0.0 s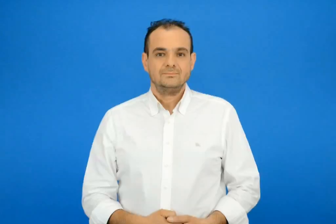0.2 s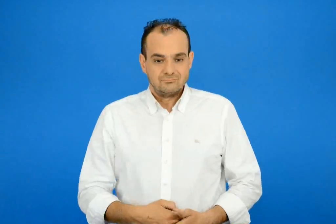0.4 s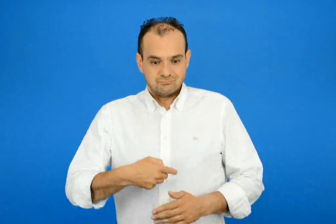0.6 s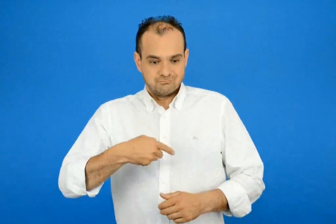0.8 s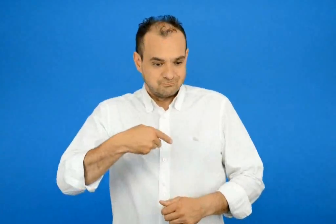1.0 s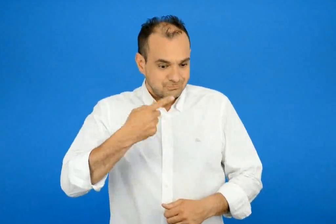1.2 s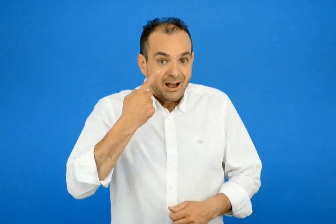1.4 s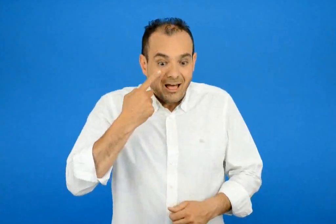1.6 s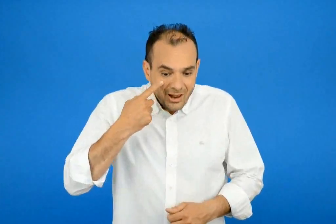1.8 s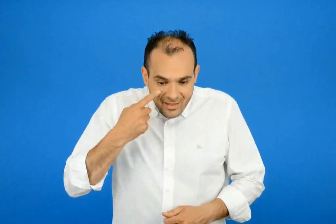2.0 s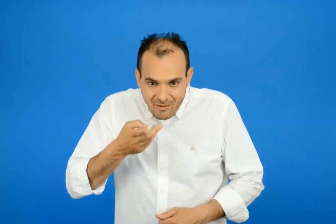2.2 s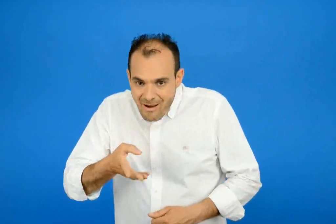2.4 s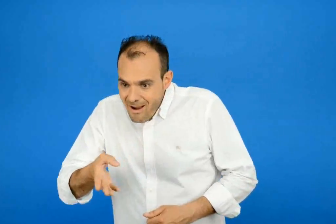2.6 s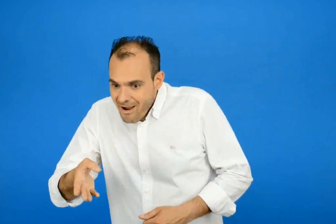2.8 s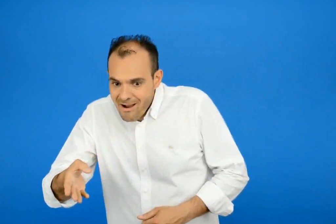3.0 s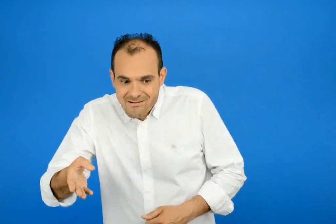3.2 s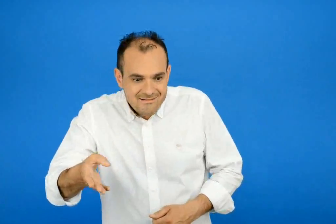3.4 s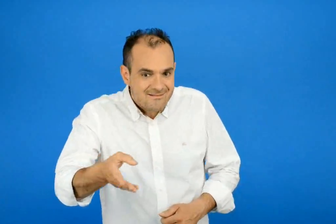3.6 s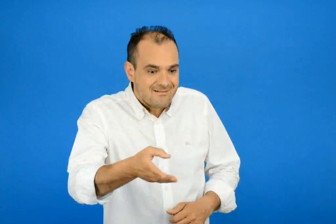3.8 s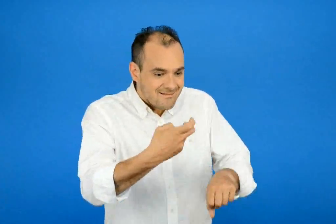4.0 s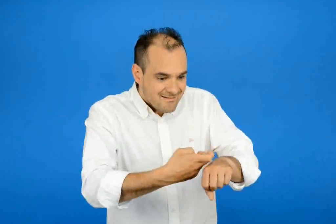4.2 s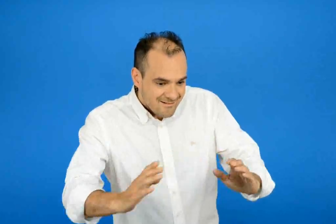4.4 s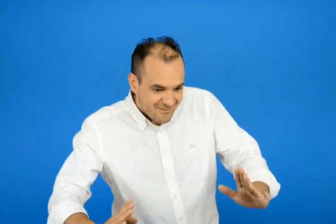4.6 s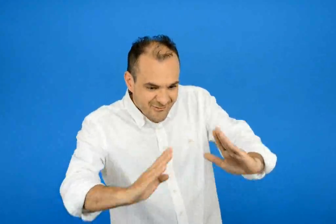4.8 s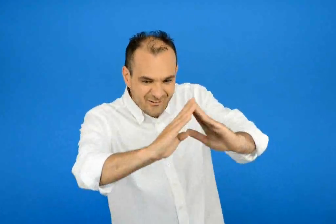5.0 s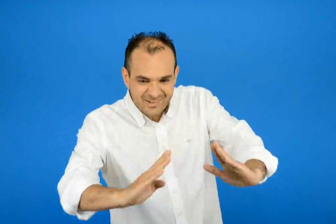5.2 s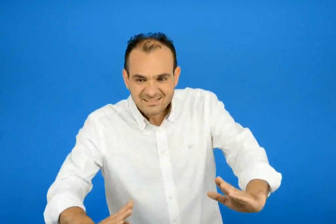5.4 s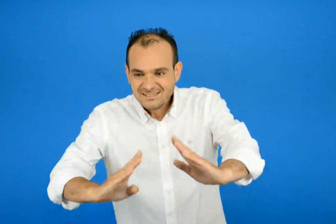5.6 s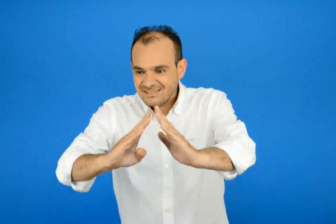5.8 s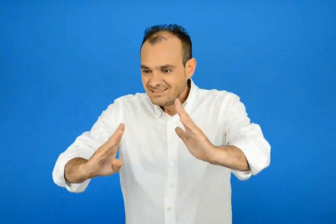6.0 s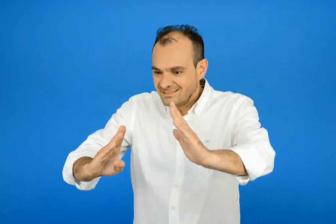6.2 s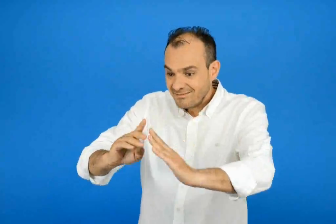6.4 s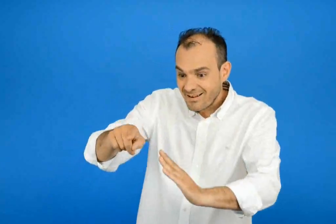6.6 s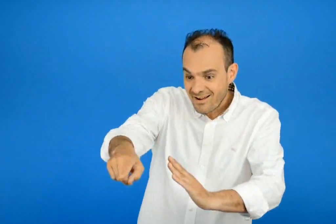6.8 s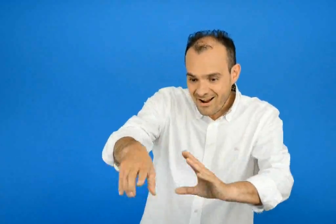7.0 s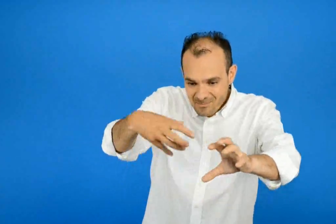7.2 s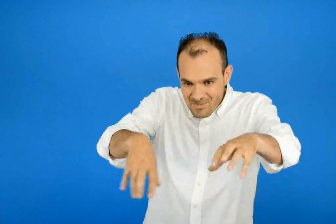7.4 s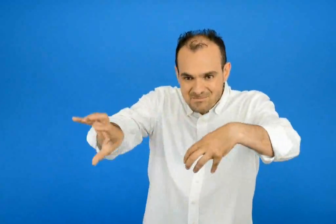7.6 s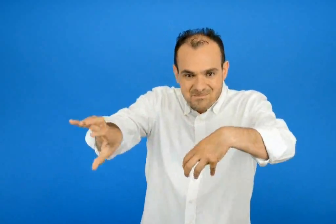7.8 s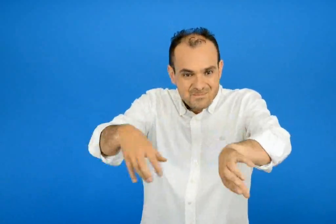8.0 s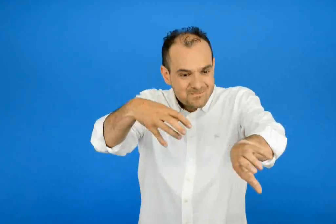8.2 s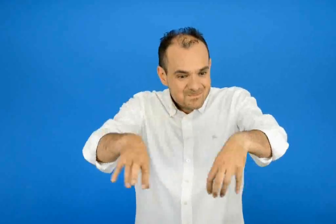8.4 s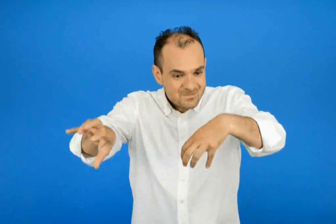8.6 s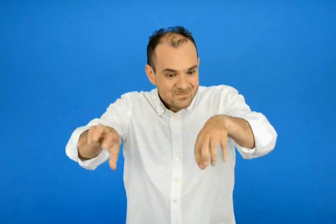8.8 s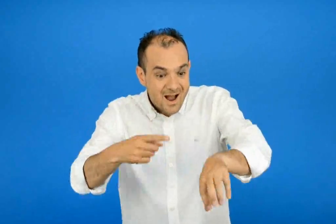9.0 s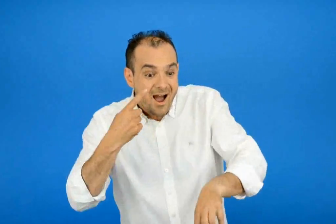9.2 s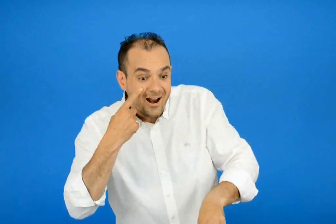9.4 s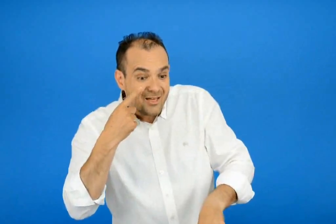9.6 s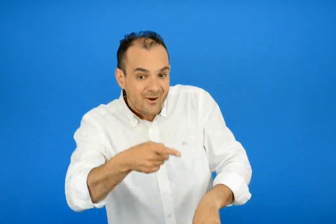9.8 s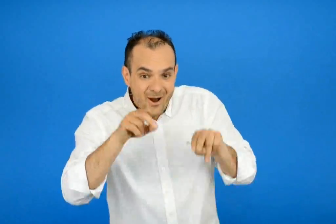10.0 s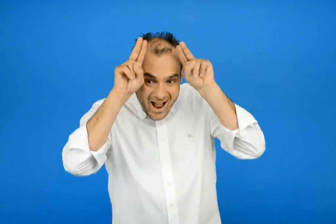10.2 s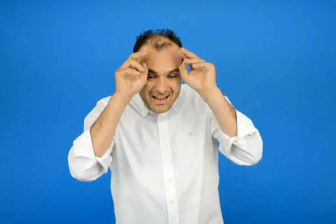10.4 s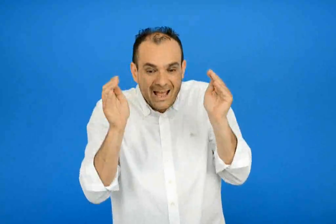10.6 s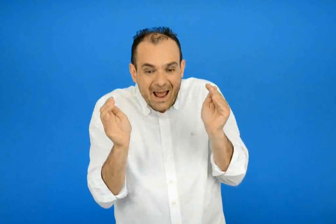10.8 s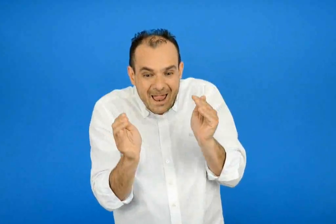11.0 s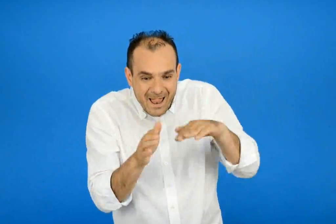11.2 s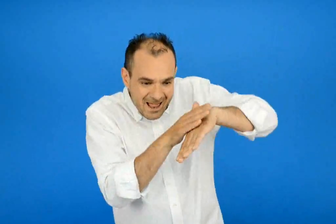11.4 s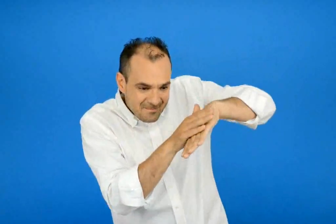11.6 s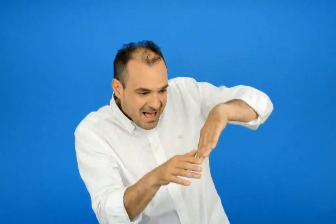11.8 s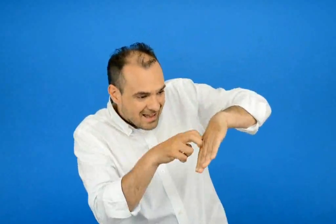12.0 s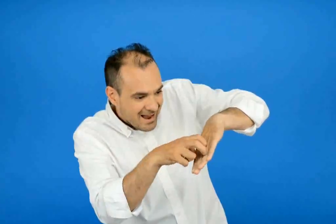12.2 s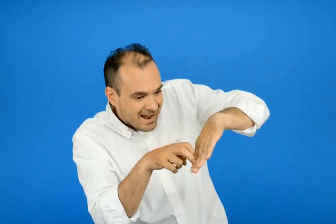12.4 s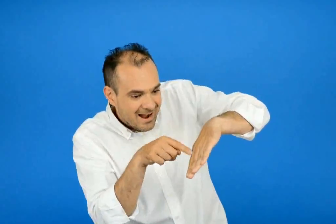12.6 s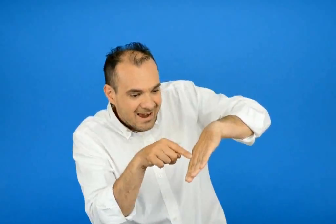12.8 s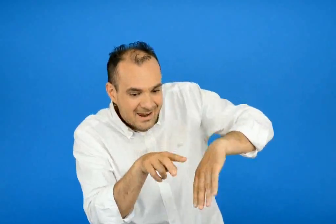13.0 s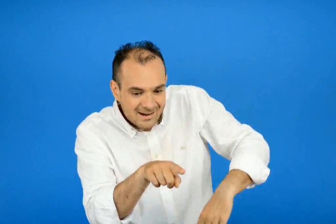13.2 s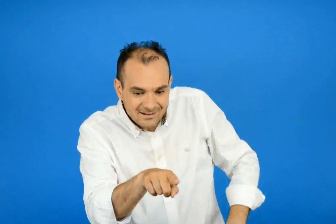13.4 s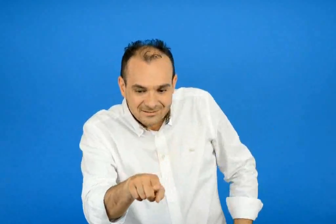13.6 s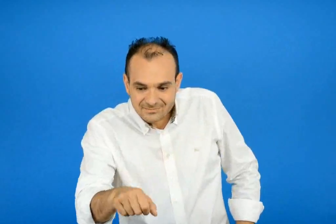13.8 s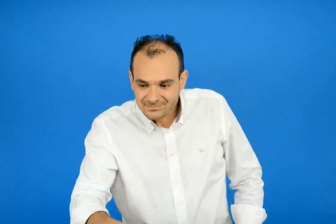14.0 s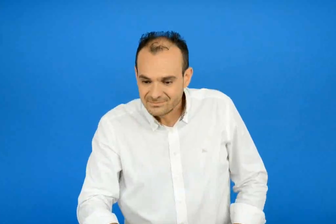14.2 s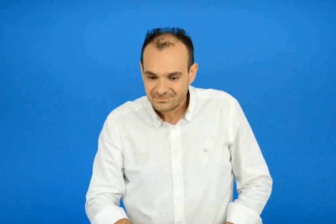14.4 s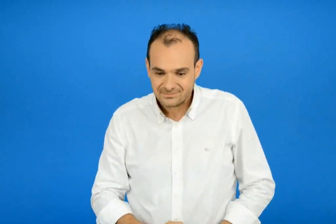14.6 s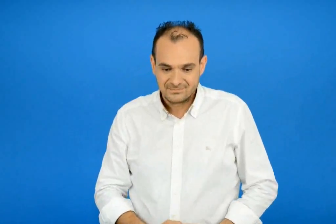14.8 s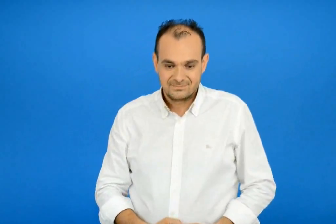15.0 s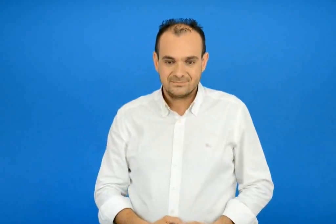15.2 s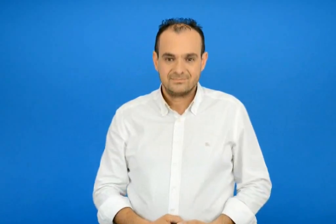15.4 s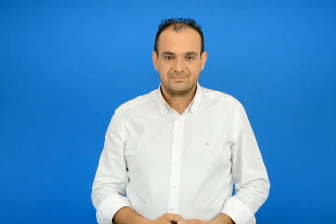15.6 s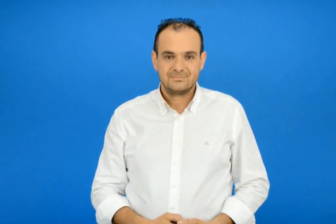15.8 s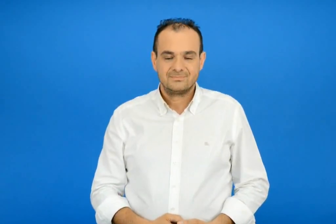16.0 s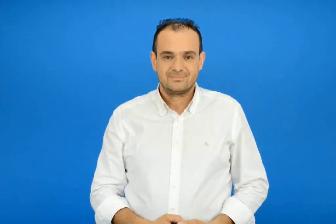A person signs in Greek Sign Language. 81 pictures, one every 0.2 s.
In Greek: να δω κορφές καμπαναριά να δω τα αρνάκια στην πλαγιά
